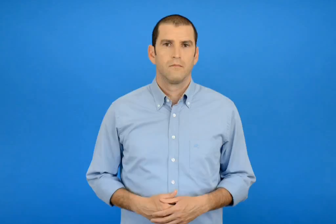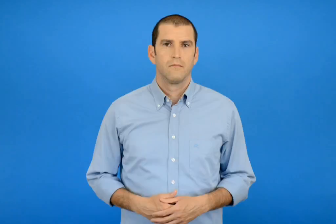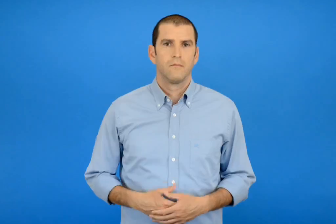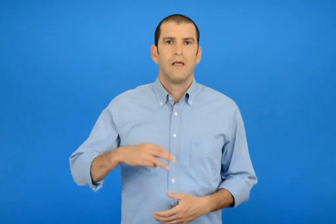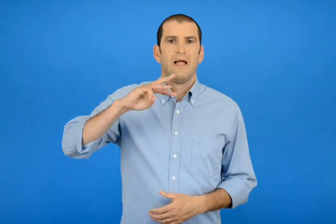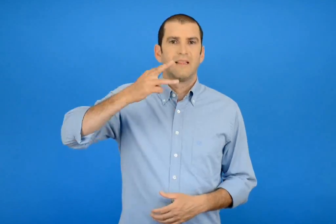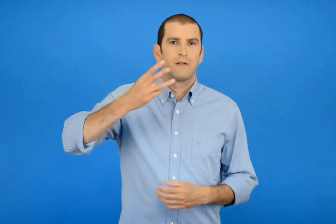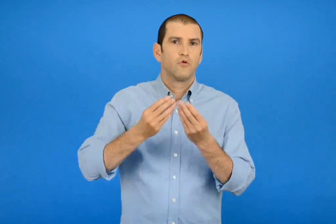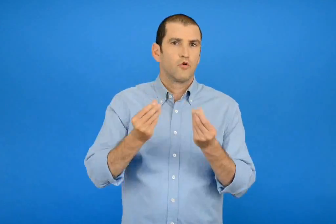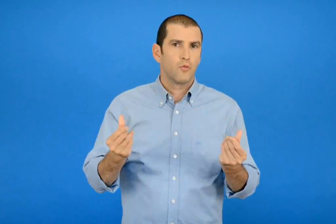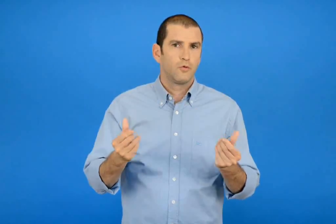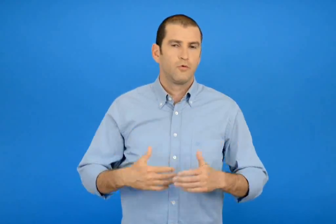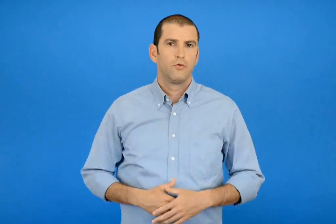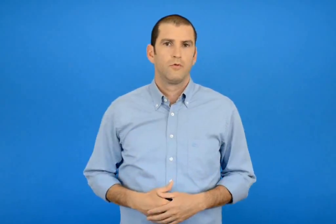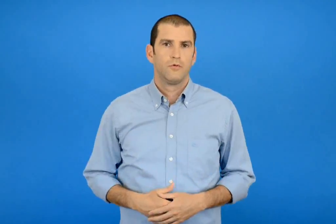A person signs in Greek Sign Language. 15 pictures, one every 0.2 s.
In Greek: 3ος τρόπος
